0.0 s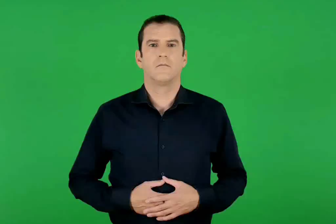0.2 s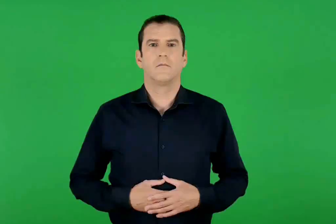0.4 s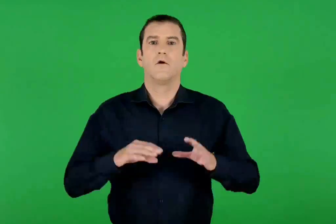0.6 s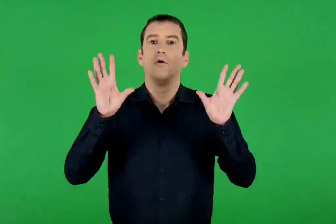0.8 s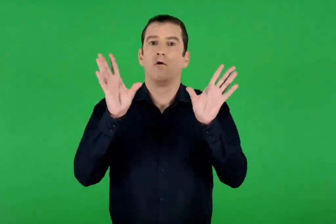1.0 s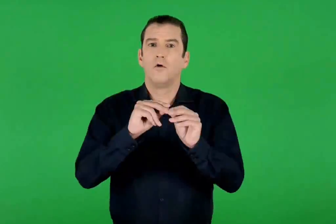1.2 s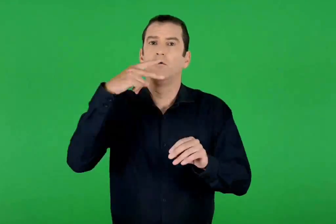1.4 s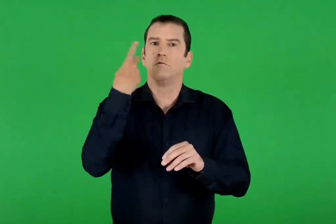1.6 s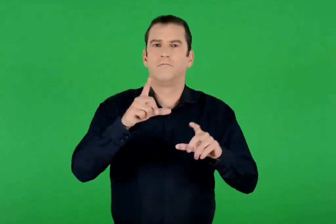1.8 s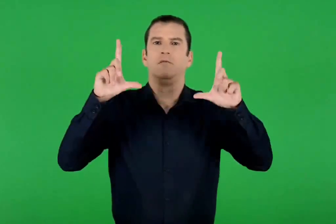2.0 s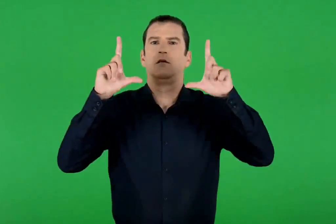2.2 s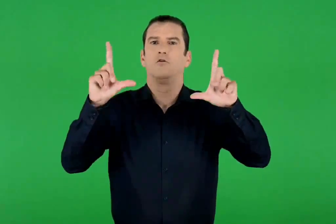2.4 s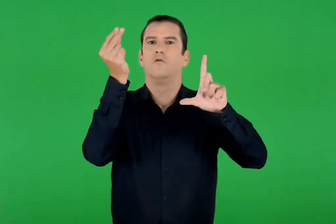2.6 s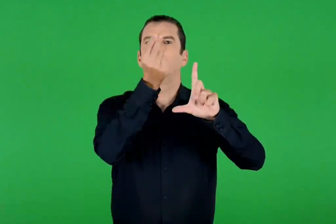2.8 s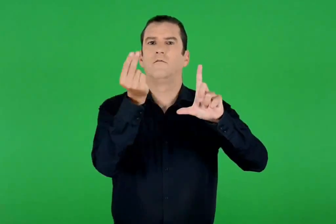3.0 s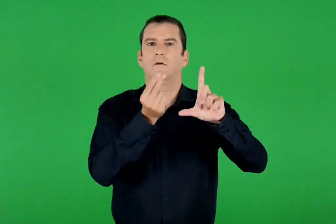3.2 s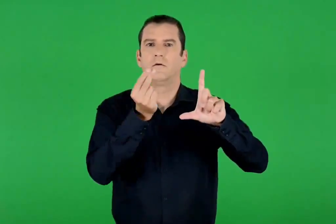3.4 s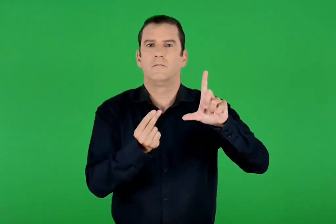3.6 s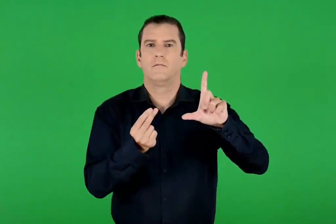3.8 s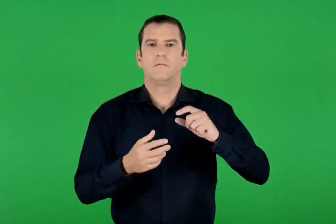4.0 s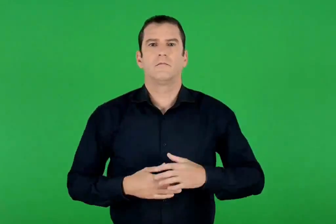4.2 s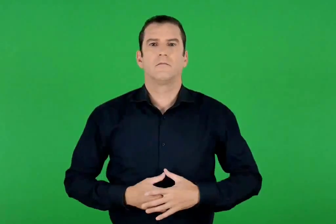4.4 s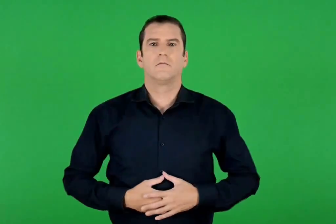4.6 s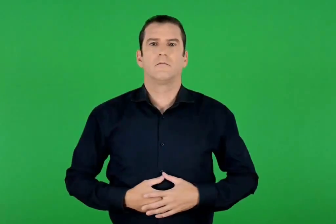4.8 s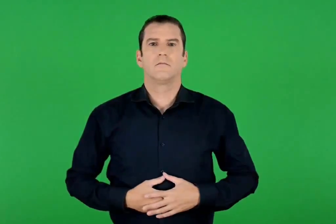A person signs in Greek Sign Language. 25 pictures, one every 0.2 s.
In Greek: από την εικονογραφία
